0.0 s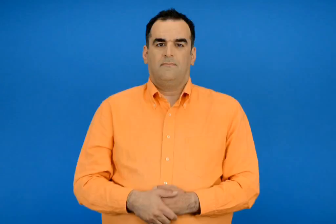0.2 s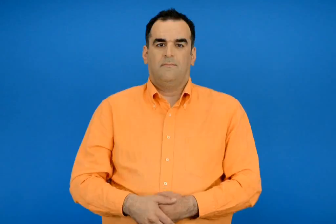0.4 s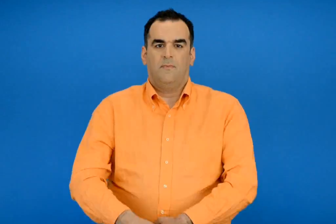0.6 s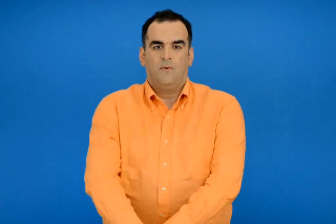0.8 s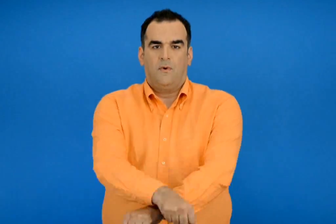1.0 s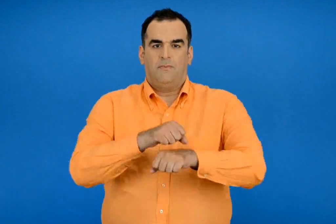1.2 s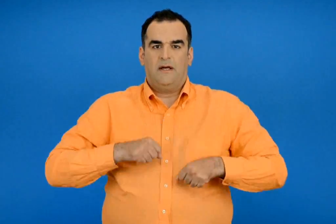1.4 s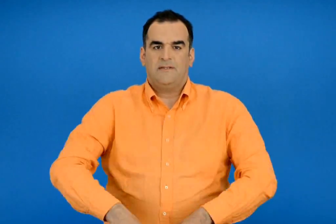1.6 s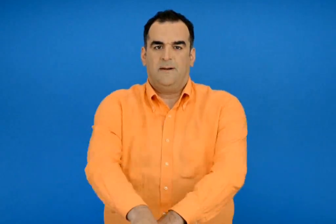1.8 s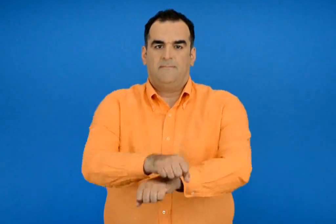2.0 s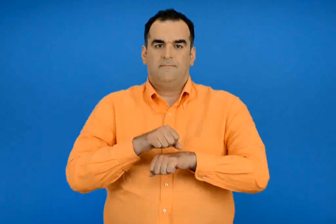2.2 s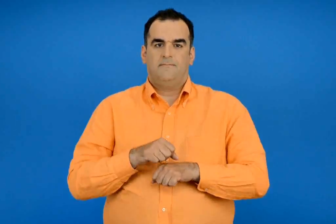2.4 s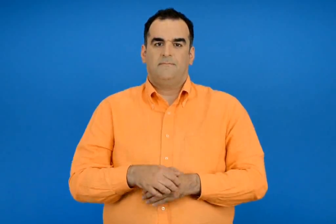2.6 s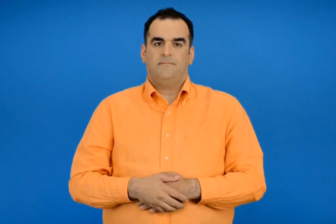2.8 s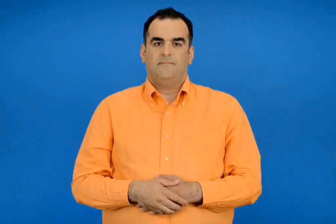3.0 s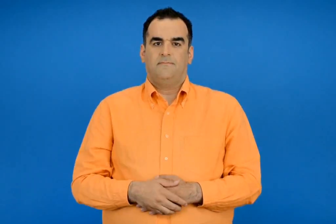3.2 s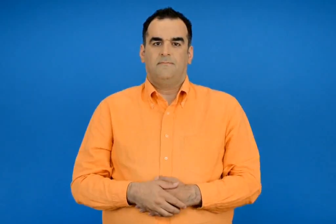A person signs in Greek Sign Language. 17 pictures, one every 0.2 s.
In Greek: κωπηλάσια
